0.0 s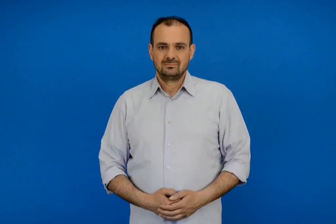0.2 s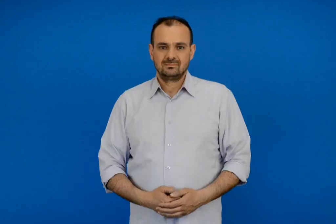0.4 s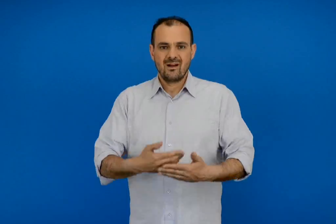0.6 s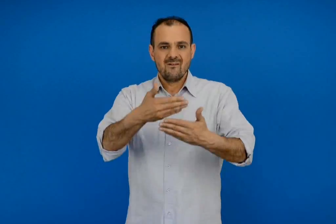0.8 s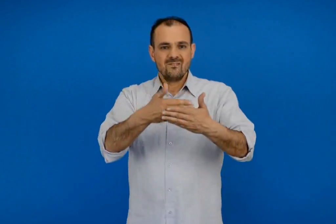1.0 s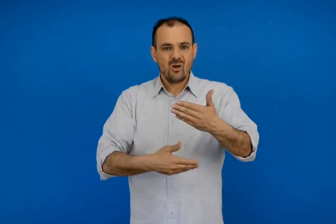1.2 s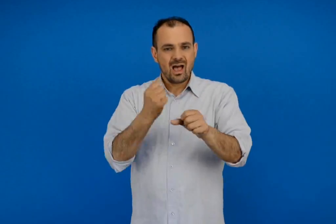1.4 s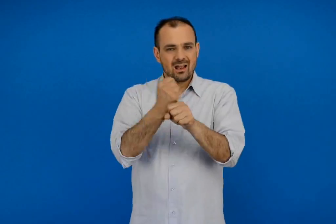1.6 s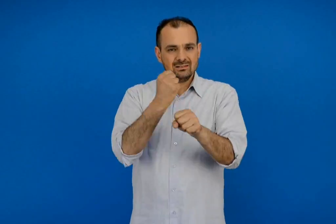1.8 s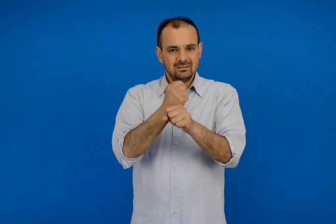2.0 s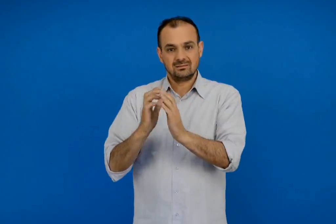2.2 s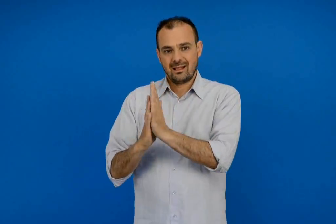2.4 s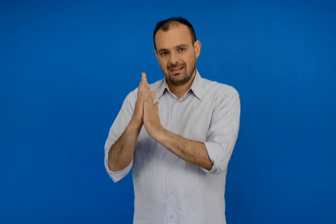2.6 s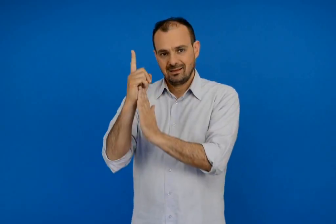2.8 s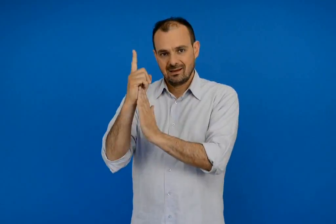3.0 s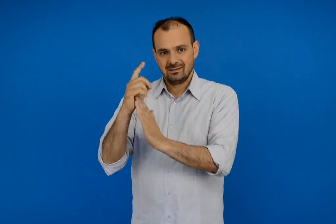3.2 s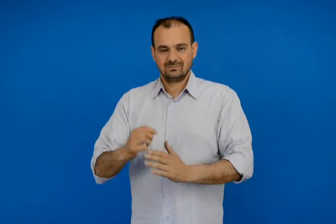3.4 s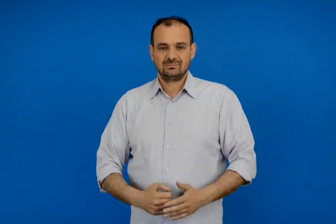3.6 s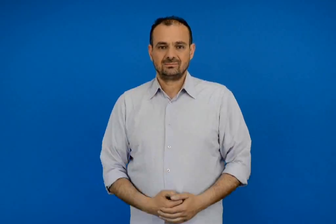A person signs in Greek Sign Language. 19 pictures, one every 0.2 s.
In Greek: φύλλο εργασίας 11
